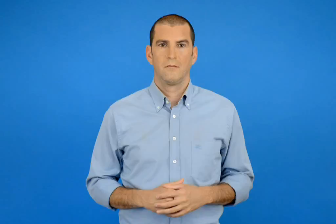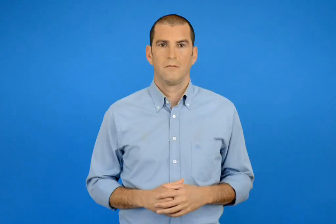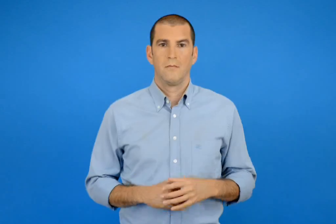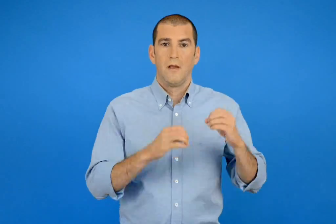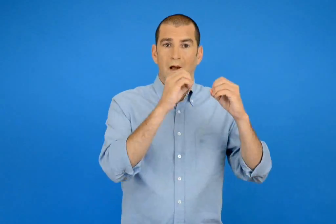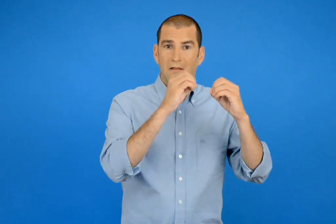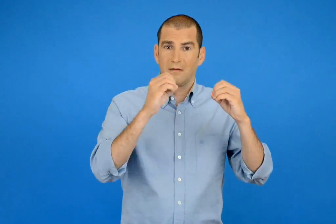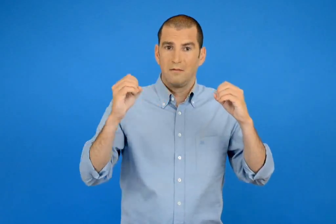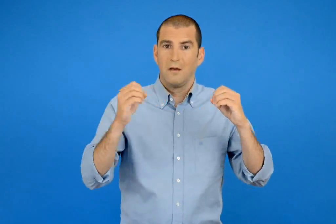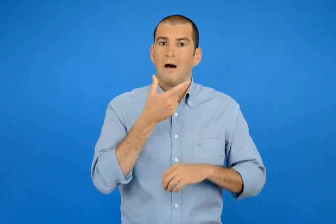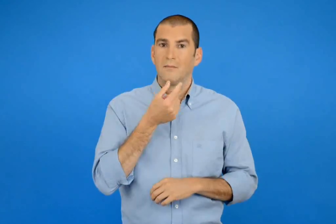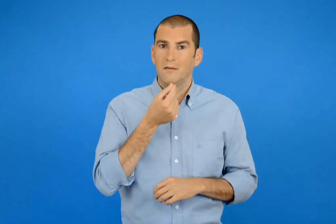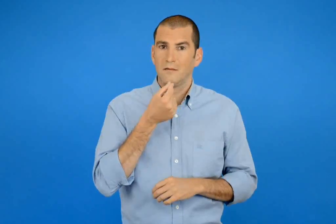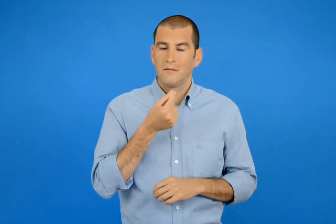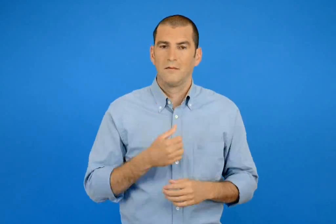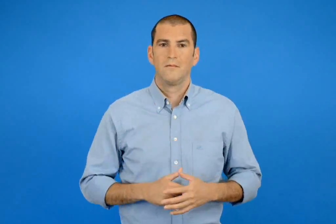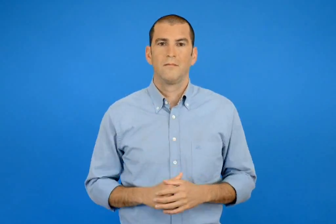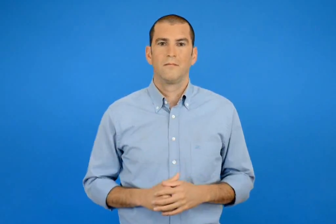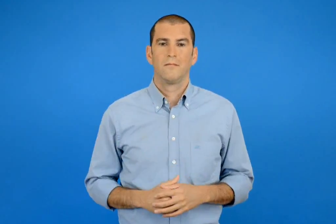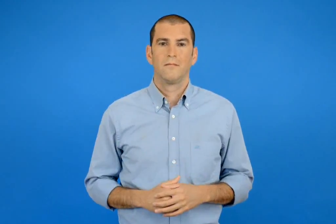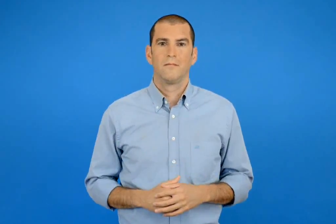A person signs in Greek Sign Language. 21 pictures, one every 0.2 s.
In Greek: άσπρες χάντρες
